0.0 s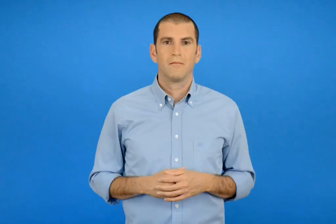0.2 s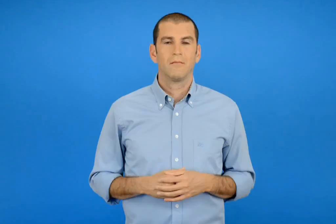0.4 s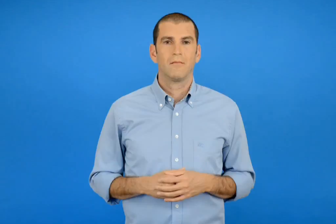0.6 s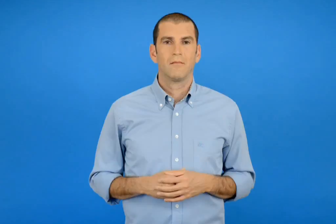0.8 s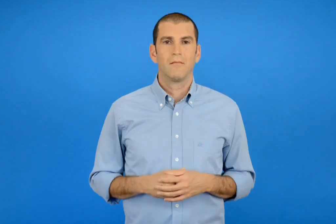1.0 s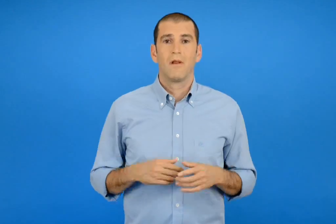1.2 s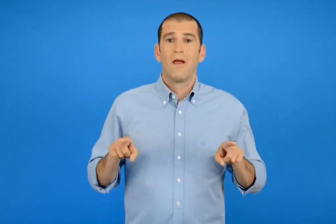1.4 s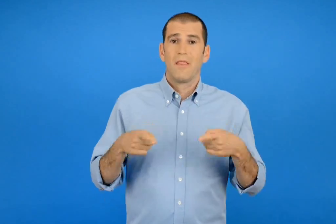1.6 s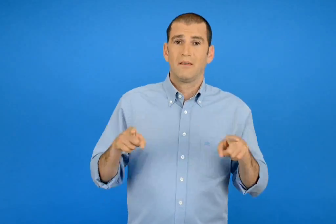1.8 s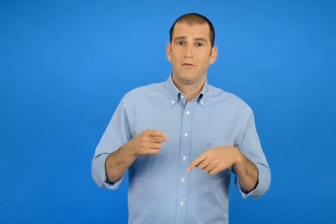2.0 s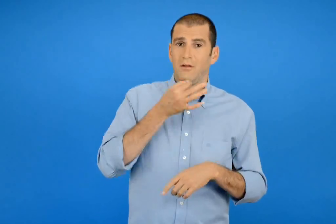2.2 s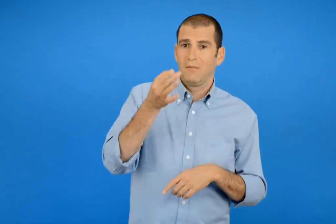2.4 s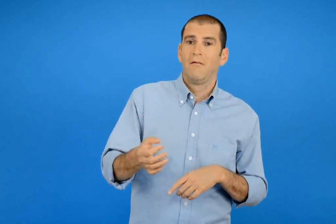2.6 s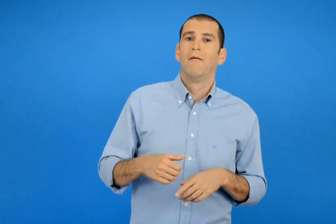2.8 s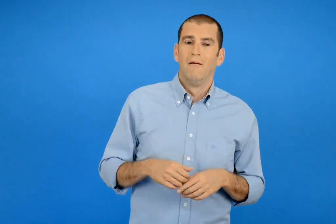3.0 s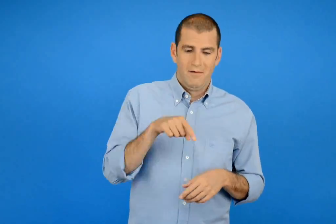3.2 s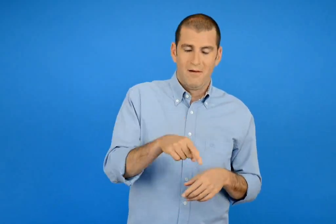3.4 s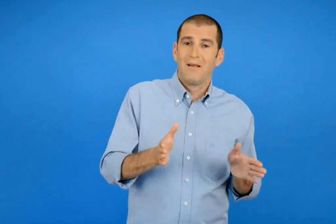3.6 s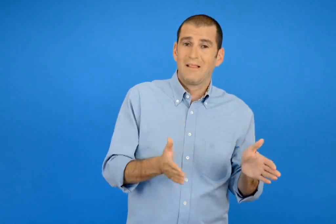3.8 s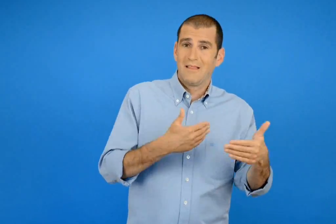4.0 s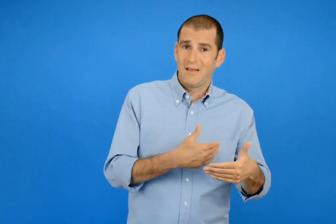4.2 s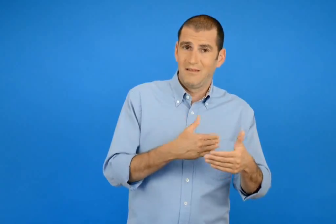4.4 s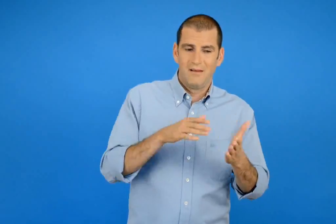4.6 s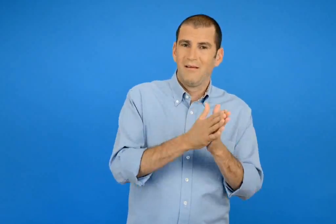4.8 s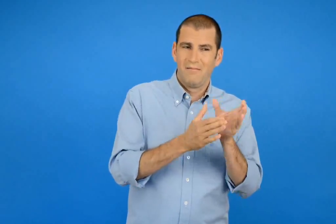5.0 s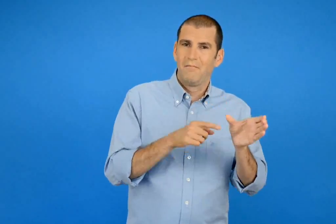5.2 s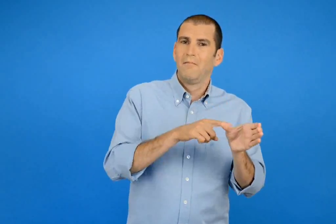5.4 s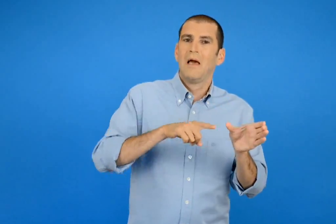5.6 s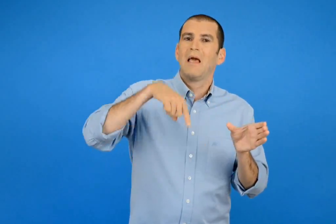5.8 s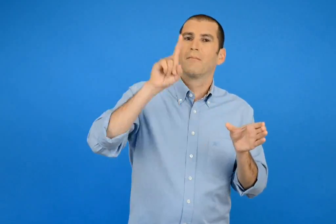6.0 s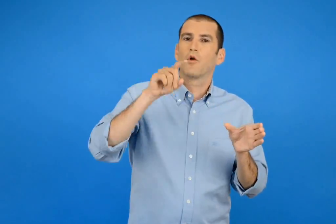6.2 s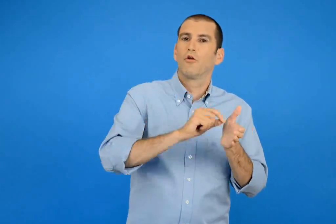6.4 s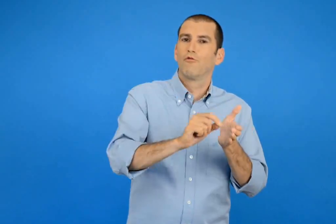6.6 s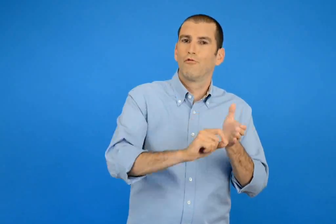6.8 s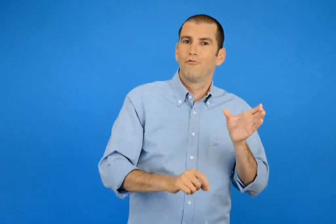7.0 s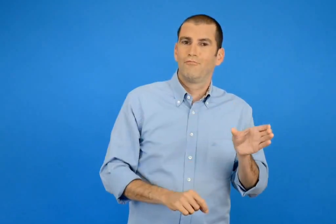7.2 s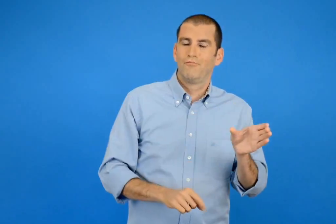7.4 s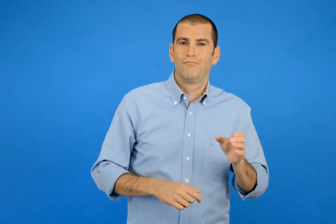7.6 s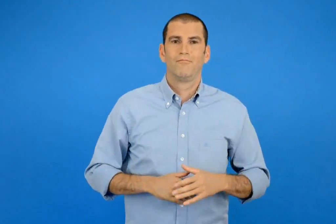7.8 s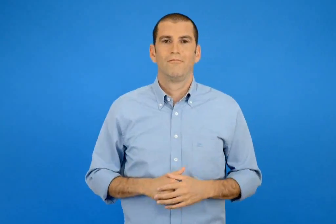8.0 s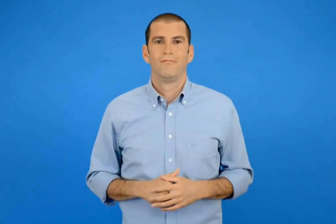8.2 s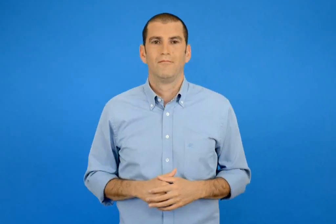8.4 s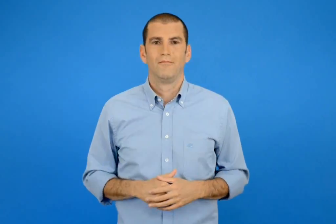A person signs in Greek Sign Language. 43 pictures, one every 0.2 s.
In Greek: θα είναι το ημερολόγιο της τάξης μας είπε ο δάσκαλος
